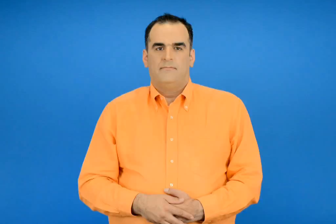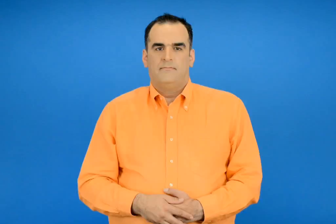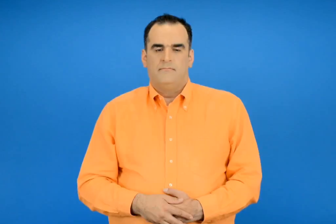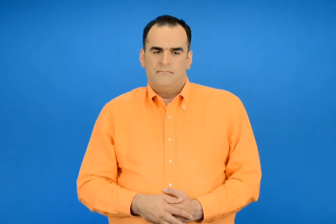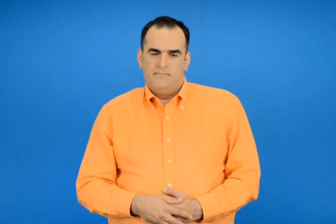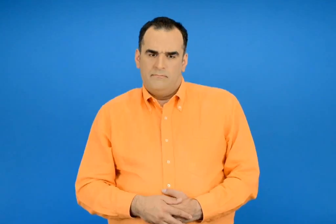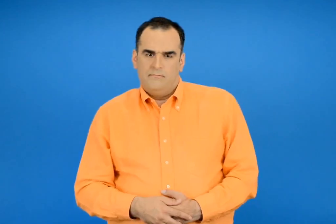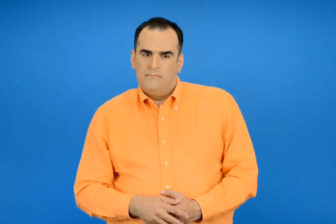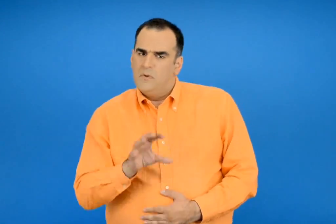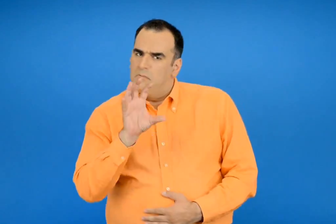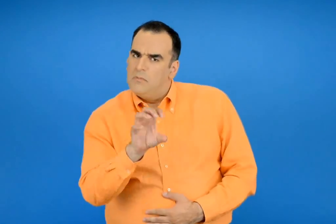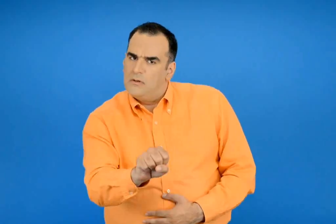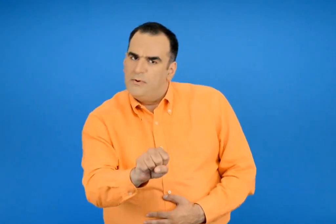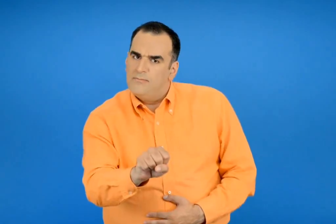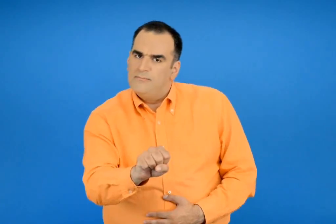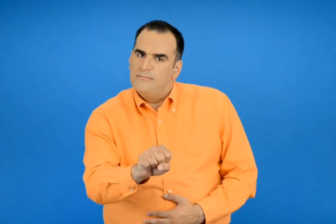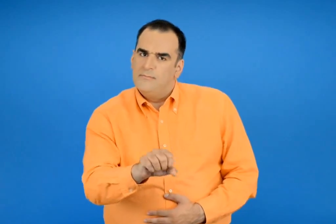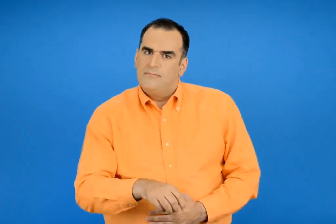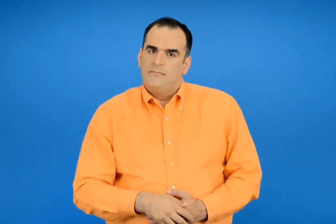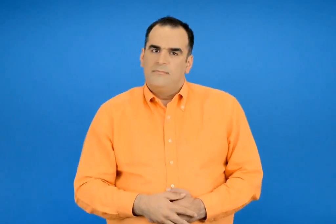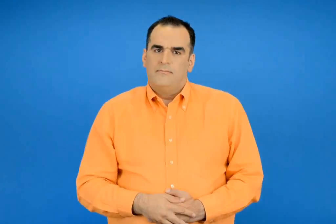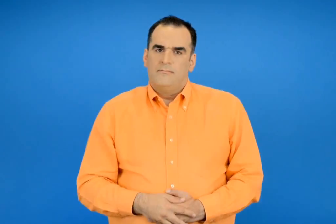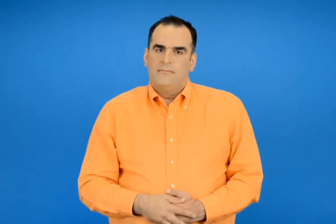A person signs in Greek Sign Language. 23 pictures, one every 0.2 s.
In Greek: εκτιμώ
